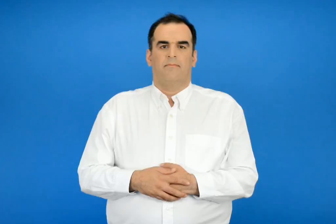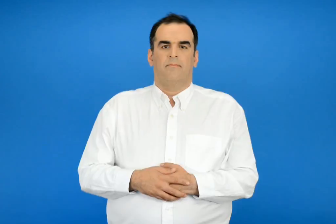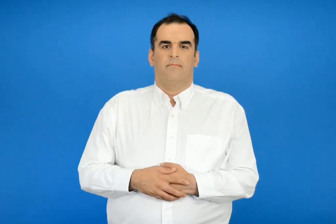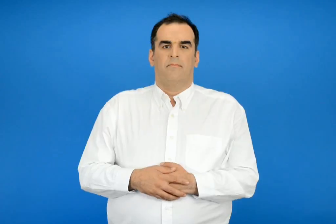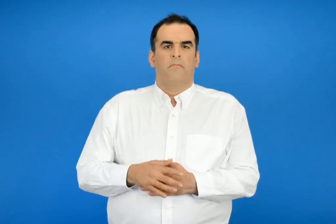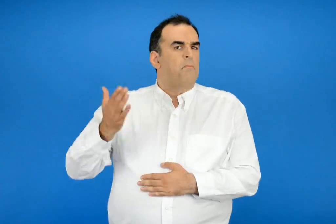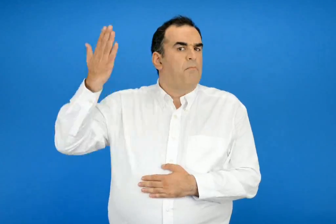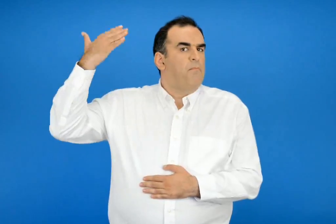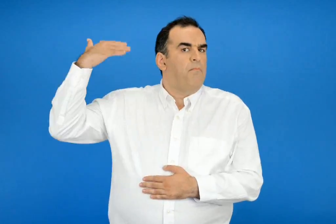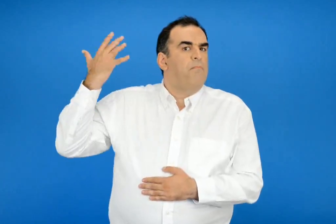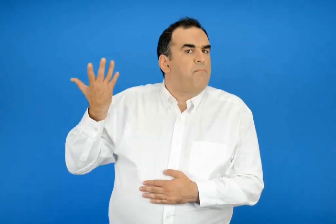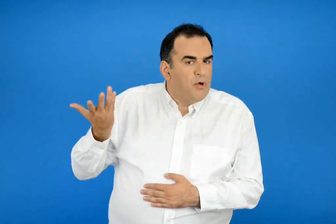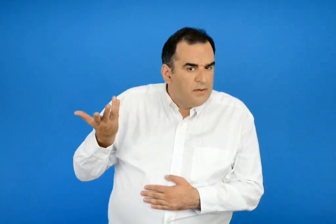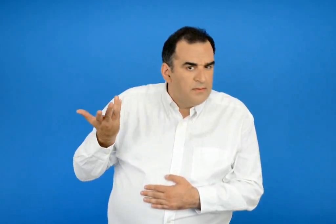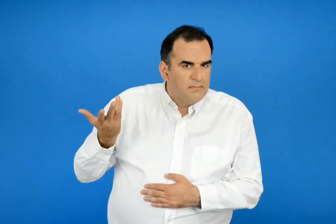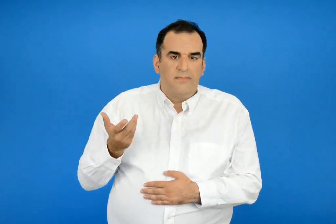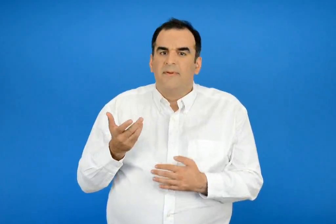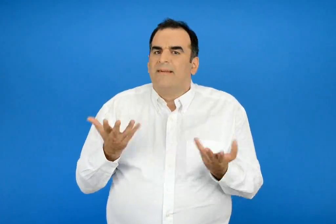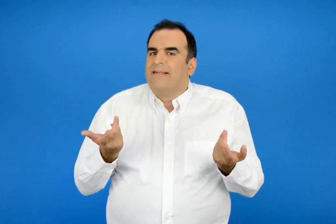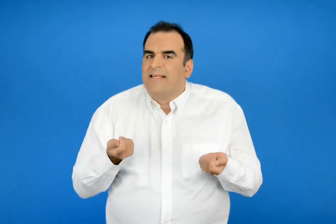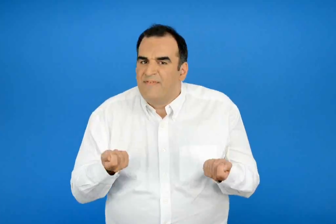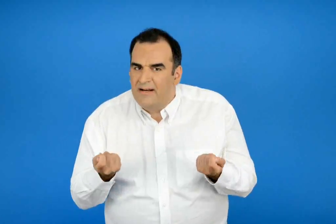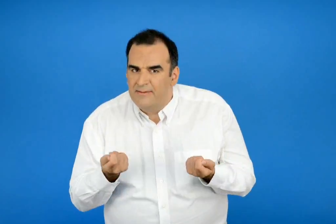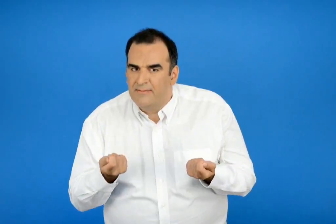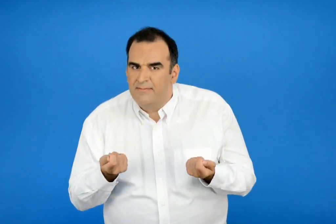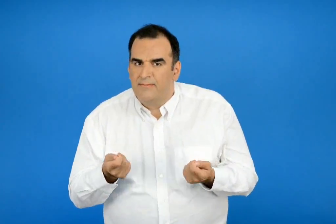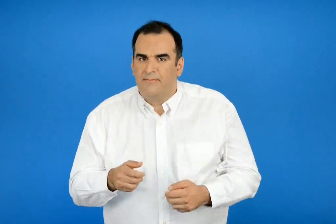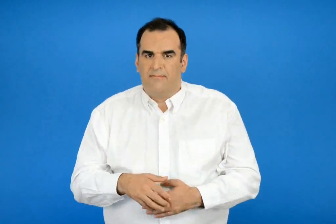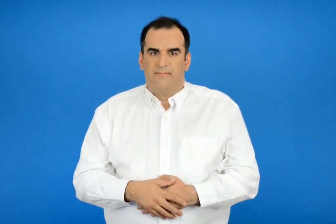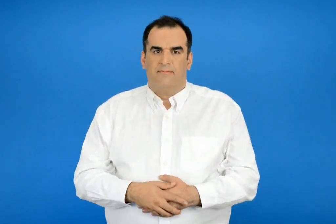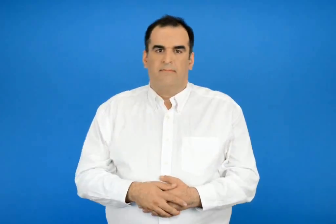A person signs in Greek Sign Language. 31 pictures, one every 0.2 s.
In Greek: ποτέ και τι συμβαίνει
